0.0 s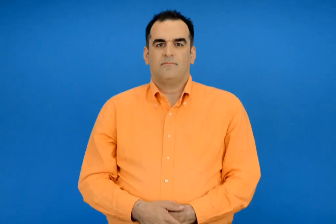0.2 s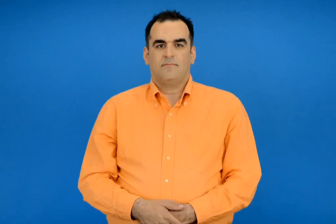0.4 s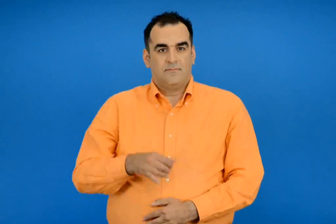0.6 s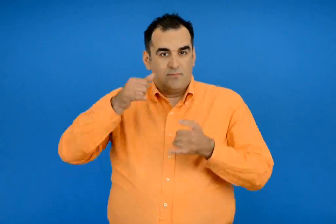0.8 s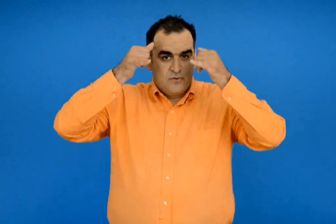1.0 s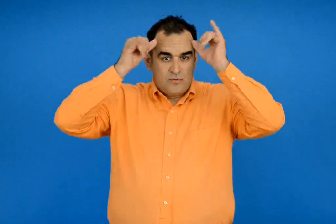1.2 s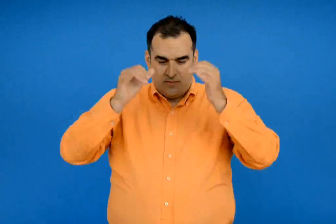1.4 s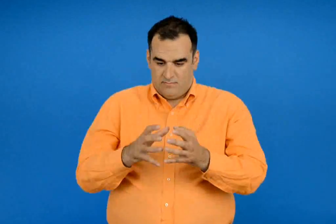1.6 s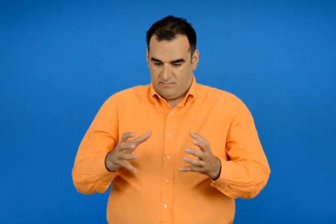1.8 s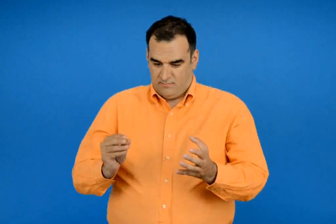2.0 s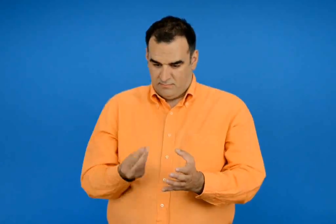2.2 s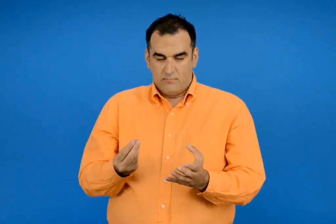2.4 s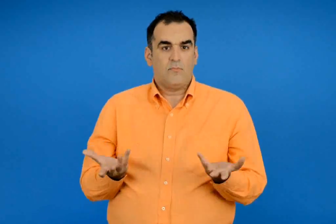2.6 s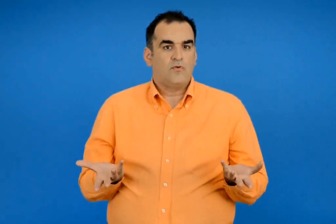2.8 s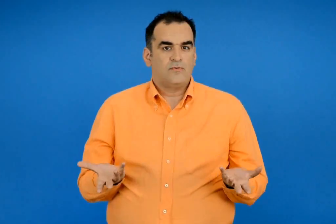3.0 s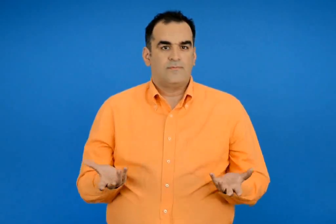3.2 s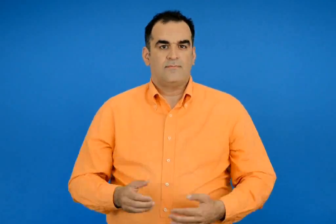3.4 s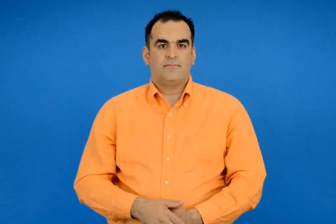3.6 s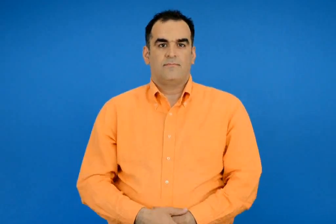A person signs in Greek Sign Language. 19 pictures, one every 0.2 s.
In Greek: πως έγιναν τα ζώα
